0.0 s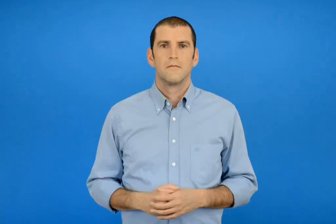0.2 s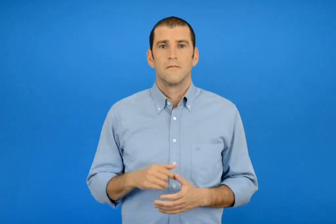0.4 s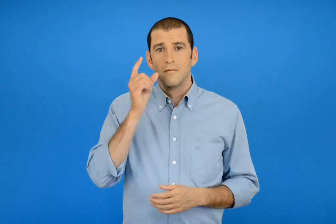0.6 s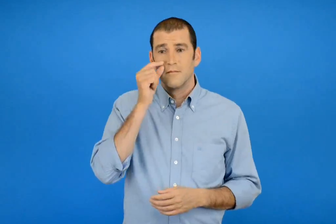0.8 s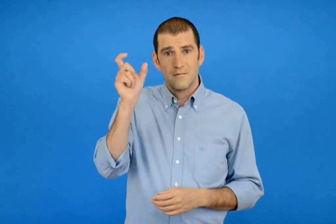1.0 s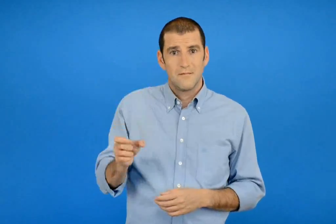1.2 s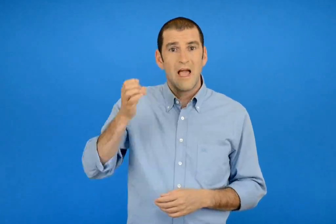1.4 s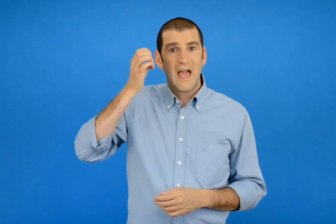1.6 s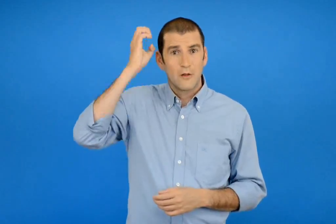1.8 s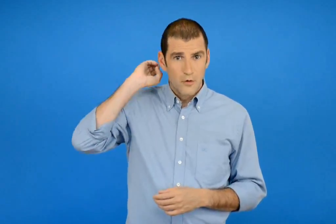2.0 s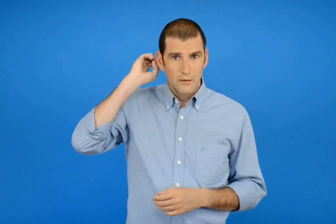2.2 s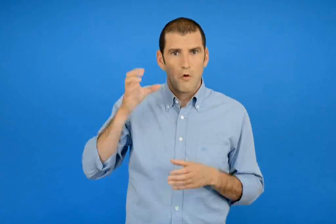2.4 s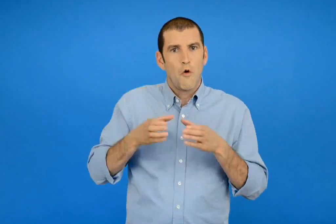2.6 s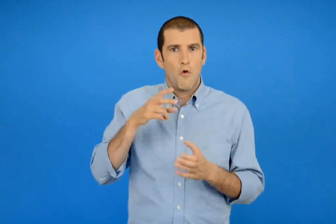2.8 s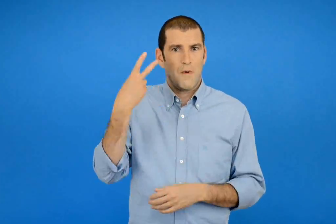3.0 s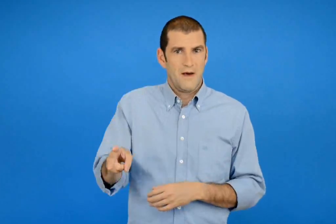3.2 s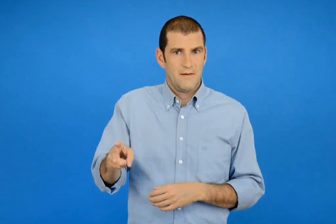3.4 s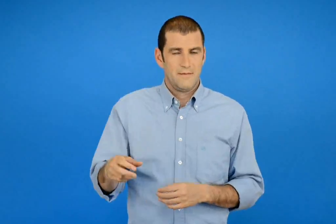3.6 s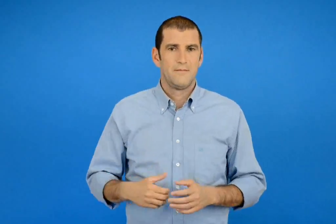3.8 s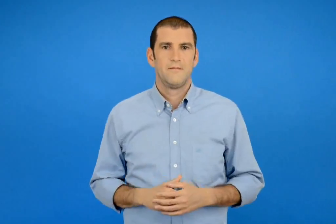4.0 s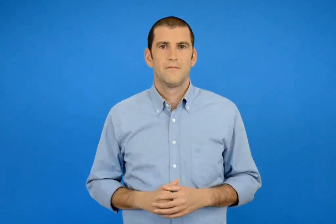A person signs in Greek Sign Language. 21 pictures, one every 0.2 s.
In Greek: η ομάδα του λέκτορα
